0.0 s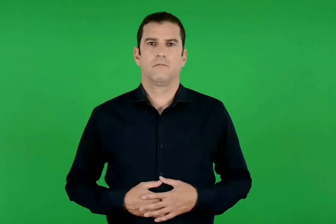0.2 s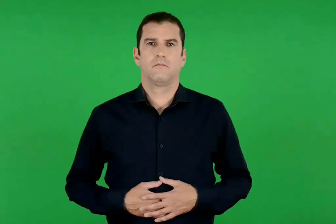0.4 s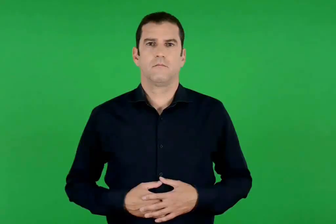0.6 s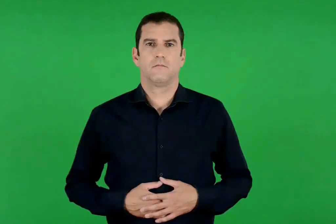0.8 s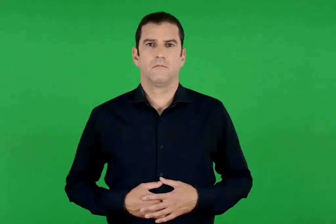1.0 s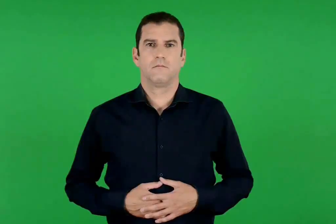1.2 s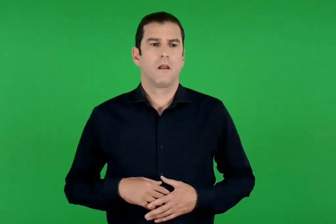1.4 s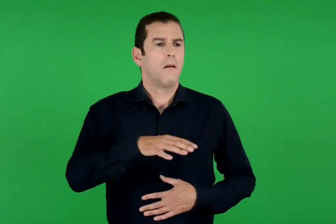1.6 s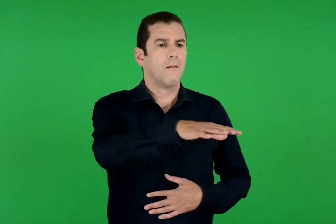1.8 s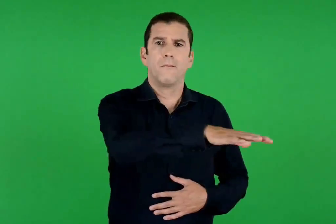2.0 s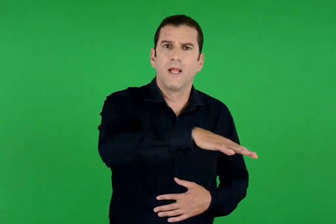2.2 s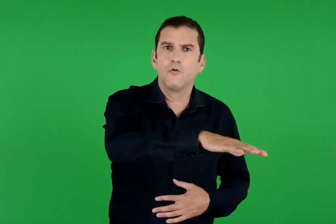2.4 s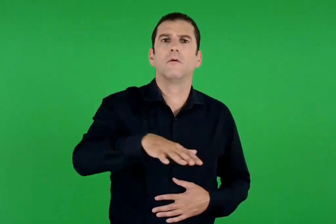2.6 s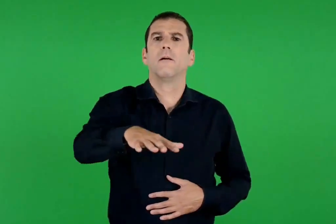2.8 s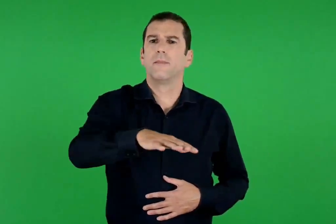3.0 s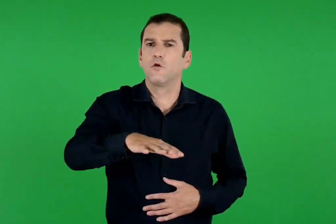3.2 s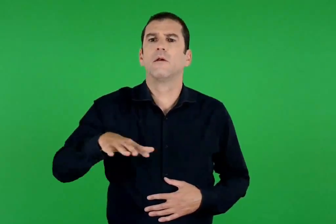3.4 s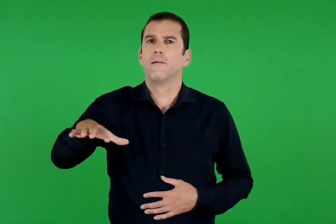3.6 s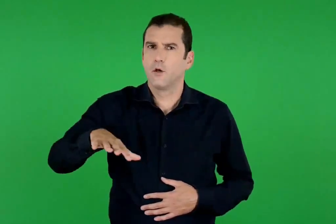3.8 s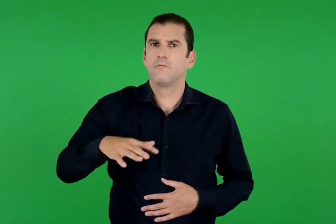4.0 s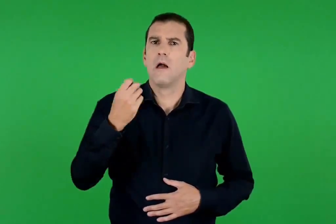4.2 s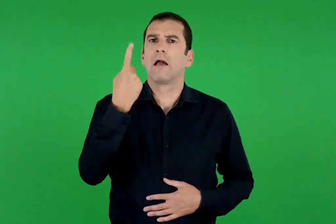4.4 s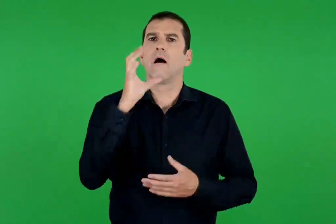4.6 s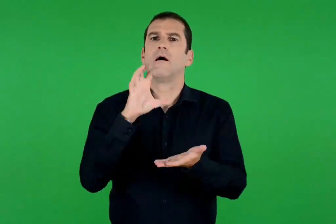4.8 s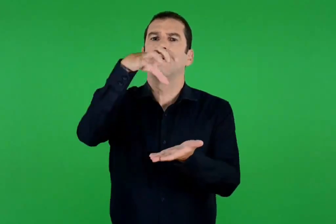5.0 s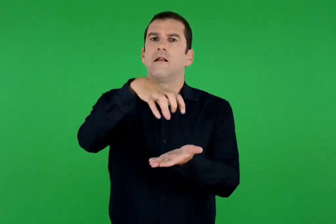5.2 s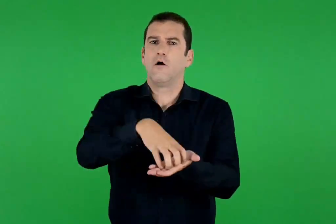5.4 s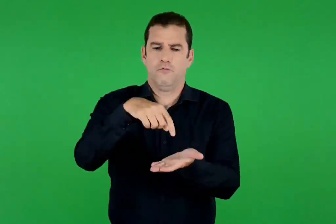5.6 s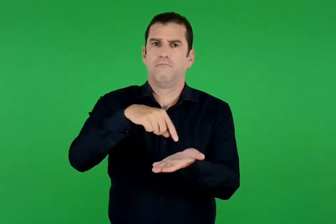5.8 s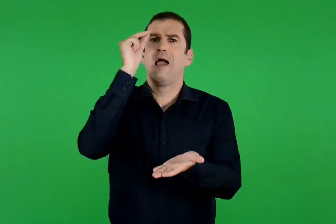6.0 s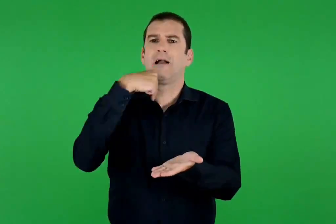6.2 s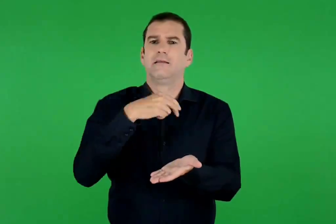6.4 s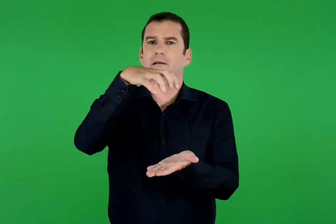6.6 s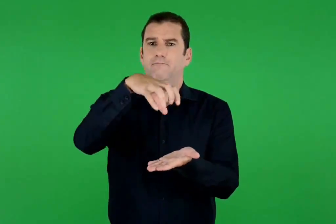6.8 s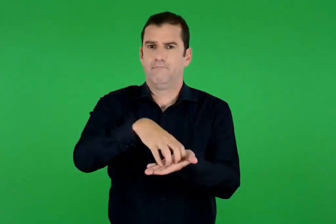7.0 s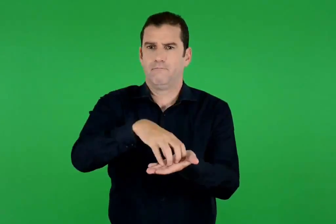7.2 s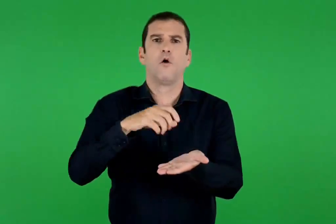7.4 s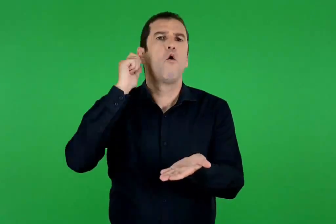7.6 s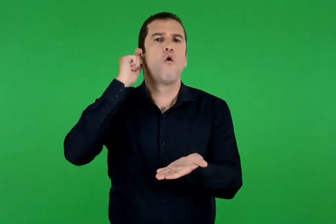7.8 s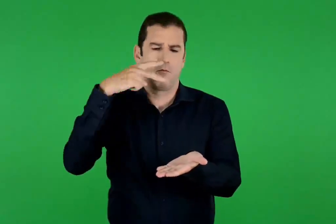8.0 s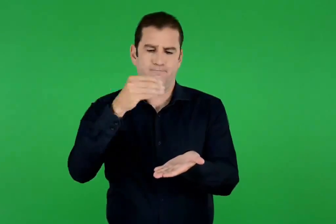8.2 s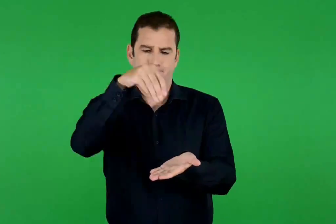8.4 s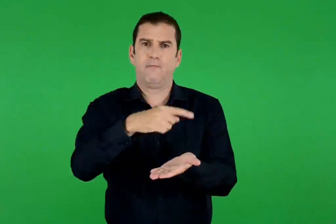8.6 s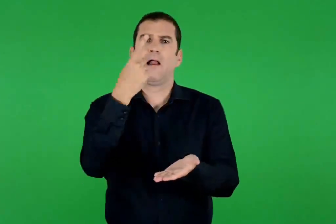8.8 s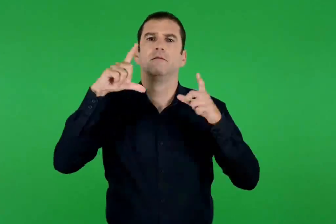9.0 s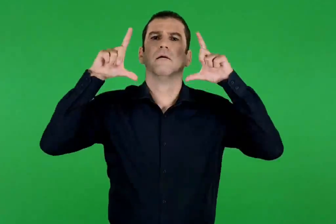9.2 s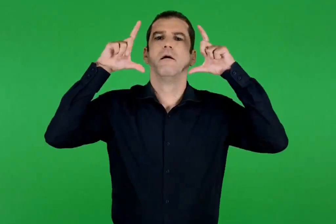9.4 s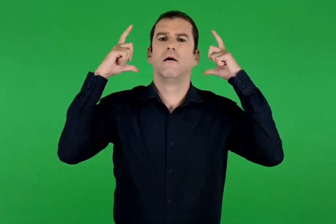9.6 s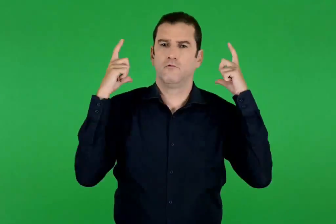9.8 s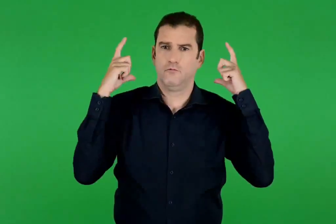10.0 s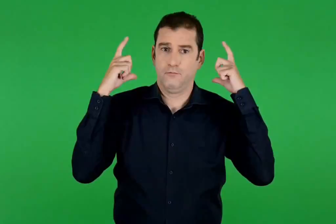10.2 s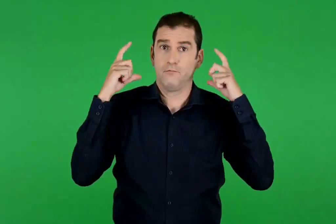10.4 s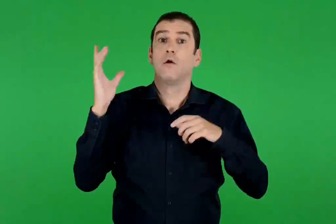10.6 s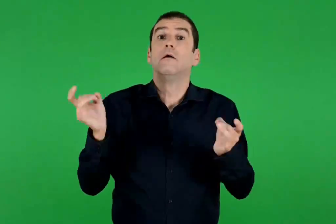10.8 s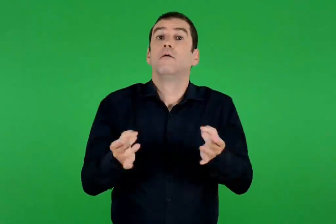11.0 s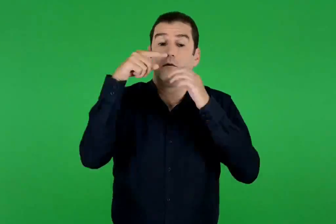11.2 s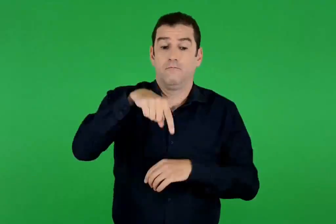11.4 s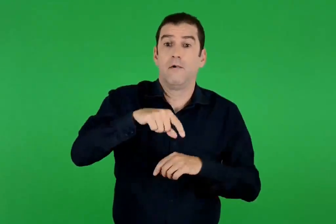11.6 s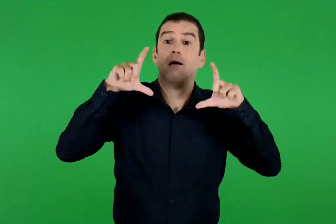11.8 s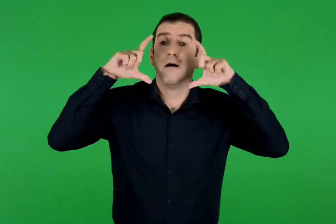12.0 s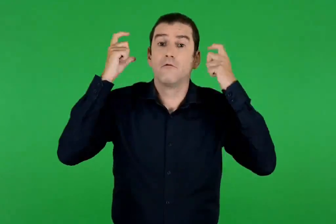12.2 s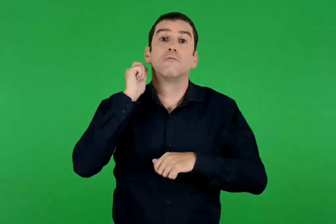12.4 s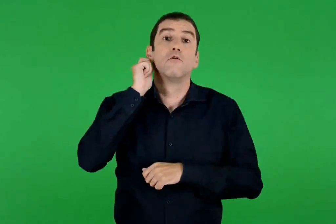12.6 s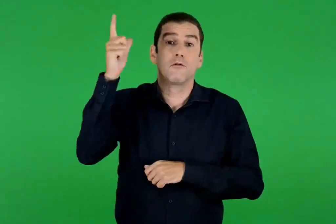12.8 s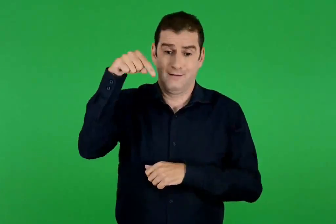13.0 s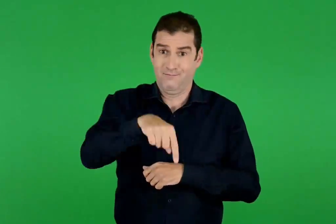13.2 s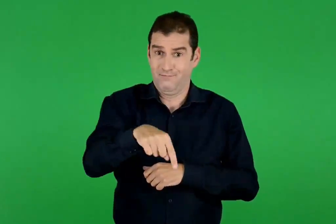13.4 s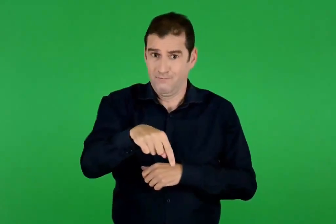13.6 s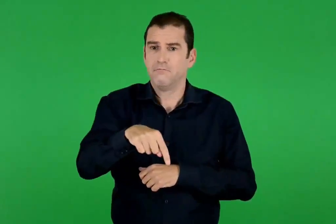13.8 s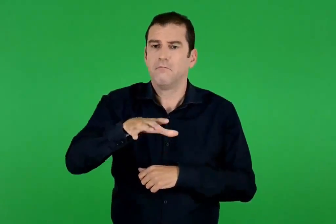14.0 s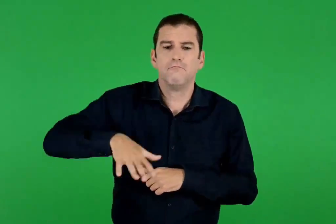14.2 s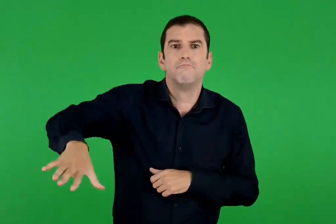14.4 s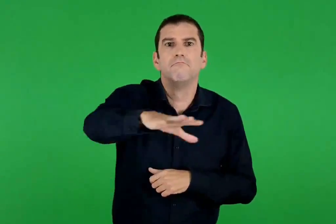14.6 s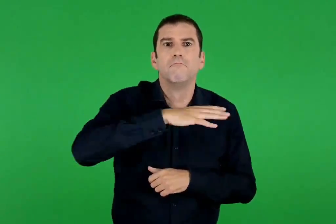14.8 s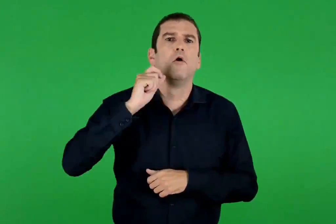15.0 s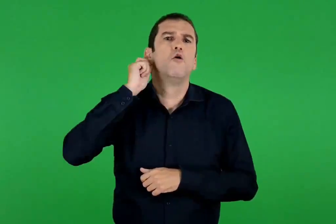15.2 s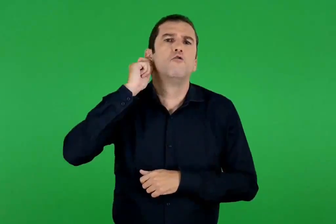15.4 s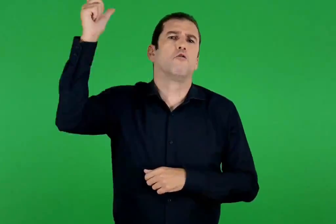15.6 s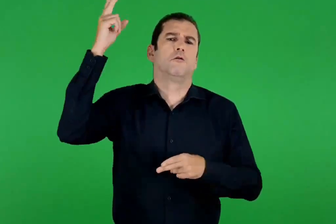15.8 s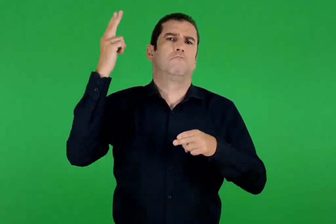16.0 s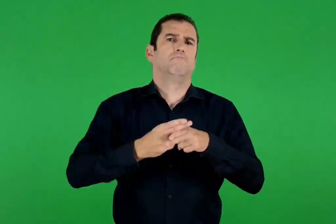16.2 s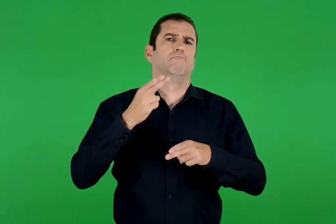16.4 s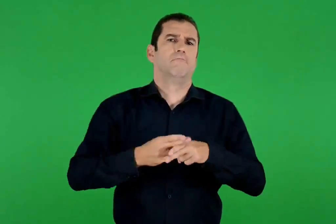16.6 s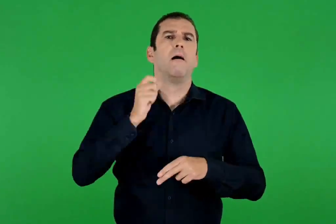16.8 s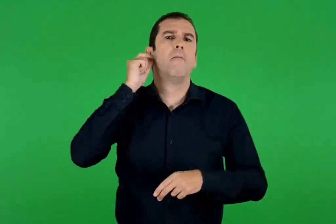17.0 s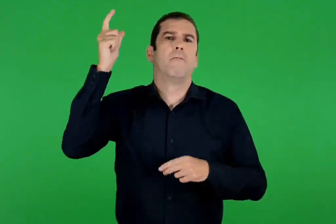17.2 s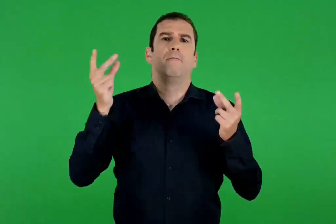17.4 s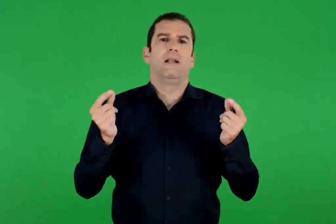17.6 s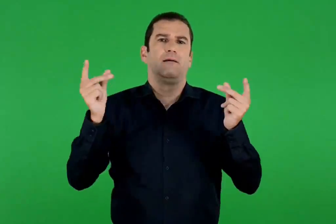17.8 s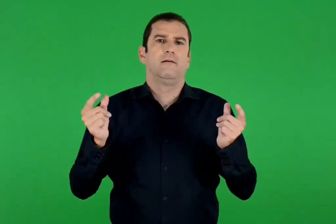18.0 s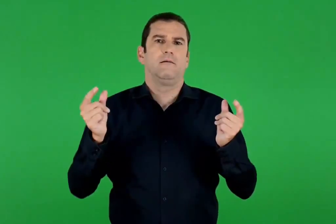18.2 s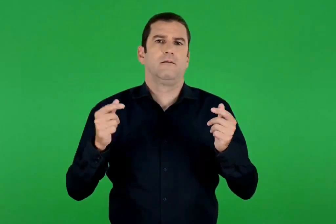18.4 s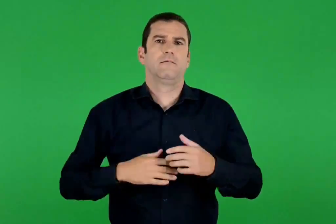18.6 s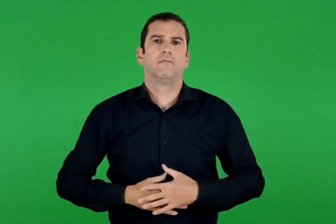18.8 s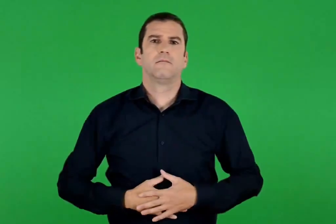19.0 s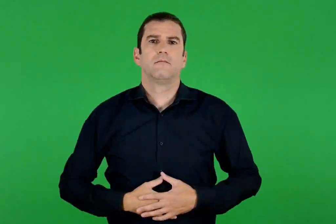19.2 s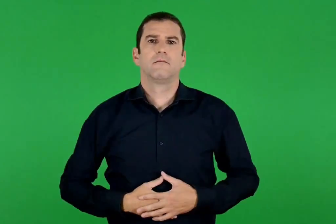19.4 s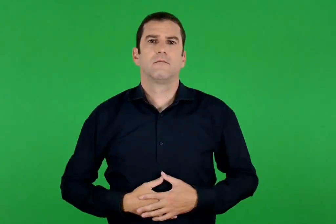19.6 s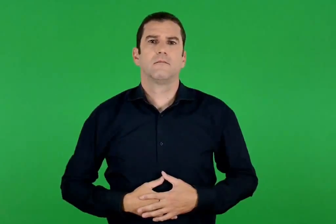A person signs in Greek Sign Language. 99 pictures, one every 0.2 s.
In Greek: κάθε περιοχή έχει έναν ναό , μια εκκλησία , με το όνομα ενός αγίου. όταν γιορτάζει ο άγιος αυτής της εκκλησίας , γίνεται μια μεγάλη γιορτή , ένα πανηγύρι
